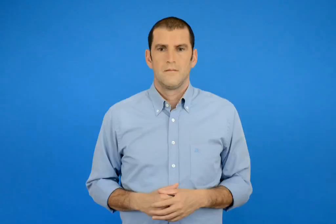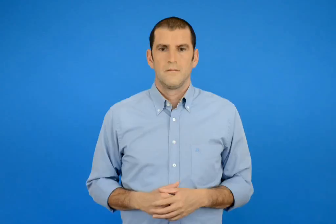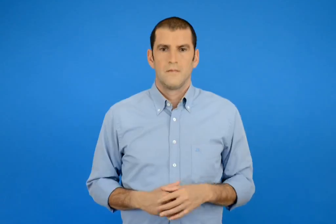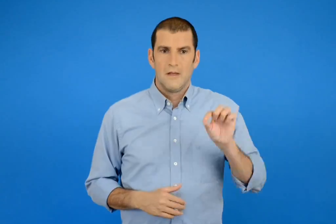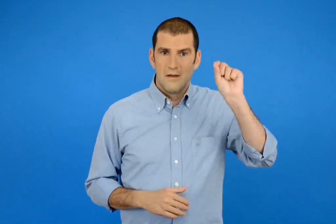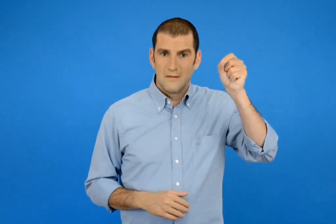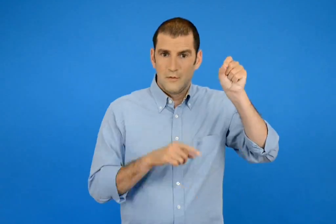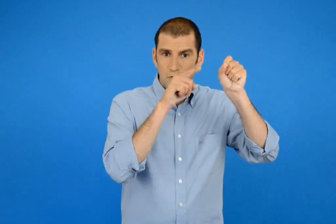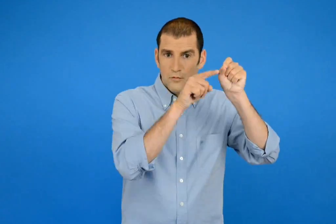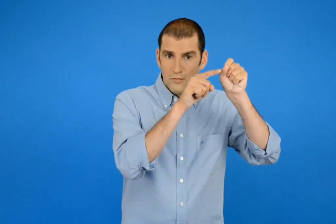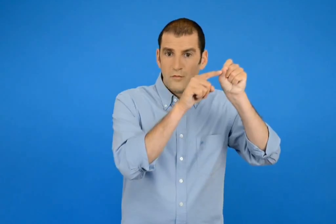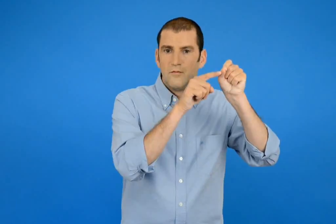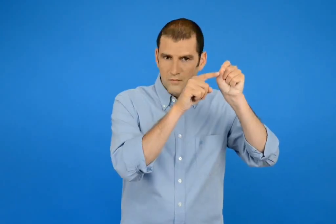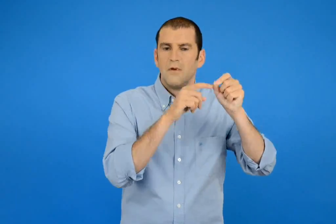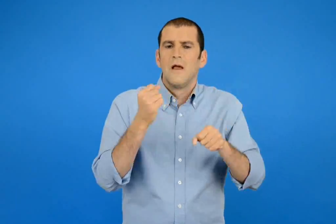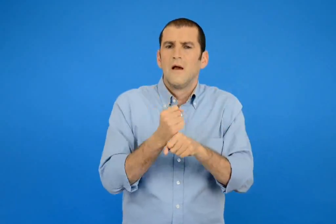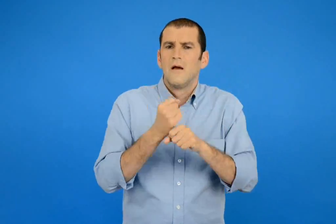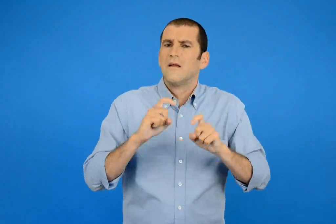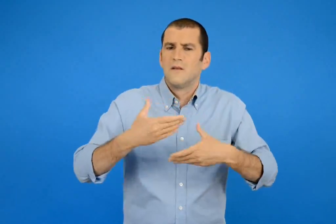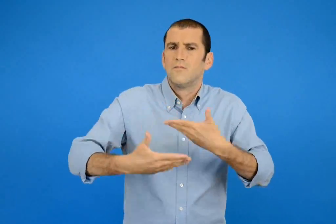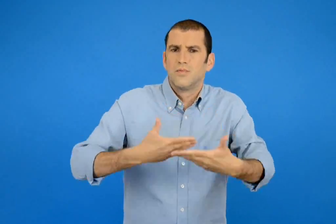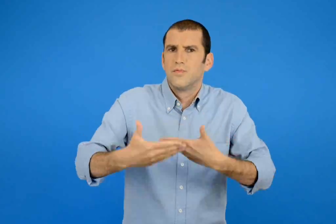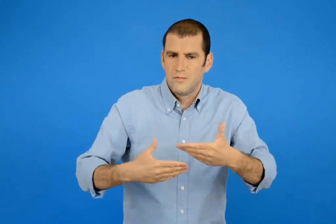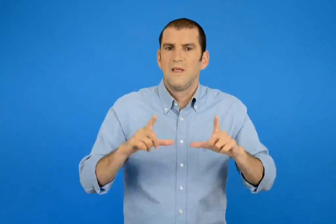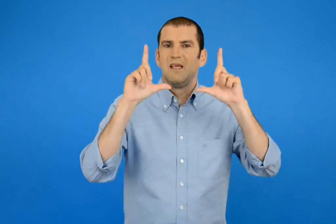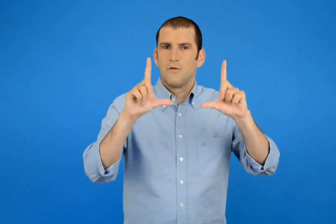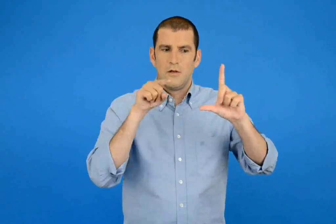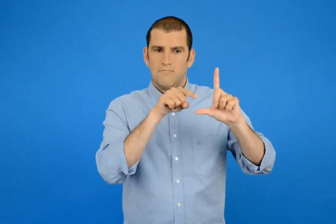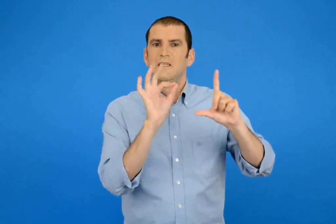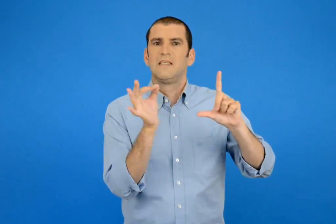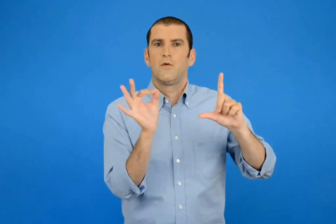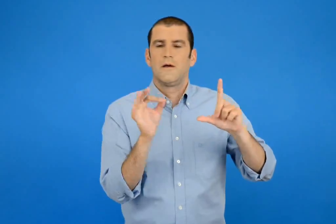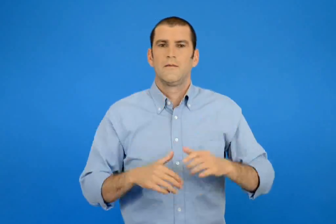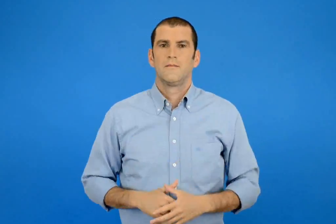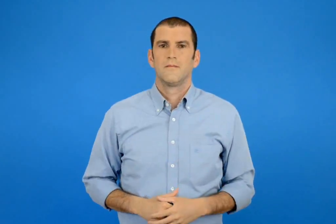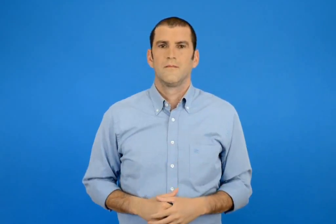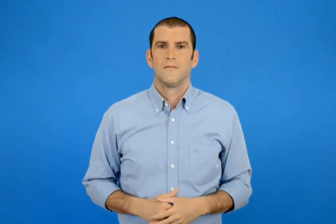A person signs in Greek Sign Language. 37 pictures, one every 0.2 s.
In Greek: σύμβολα - κλειδιά για το είδος εργασίας που ακολουθεί
